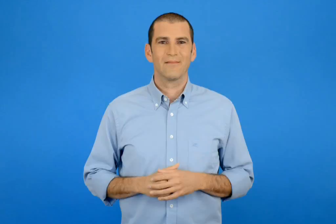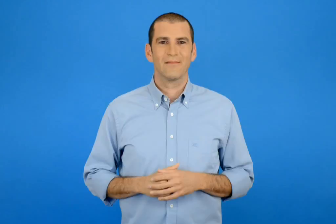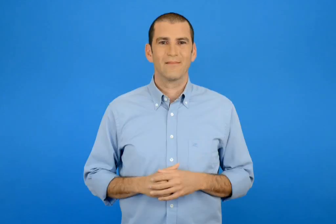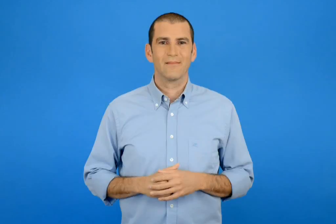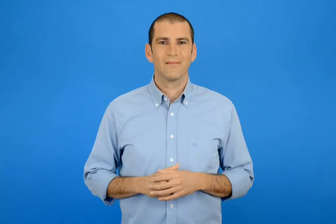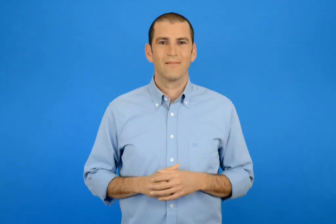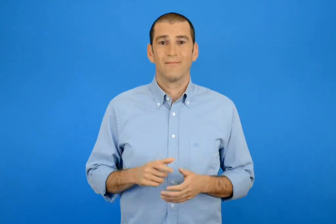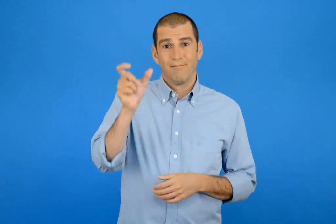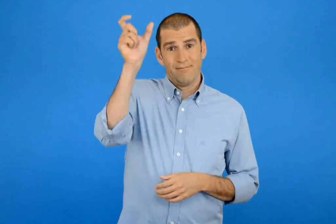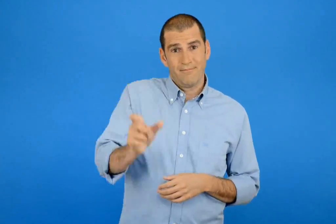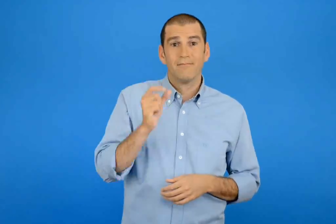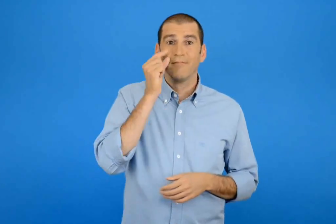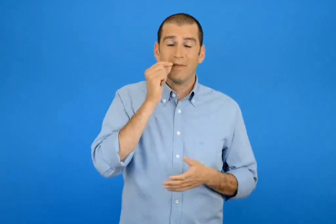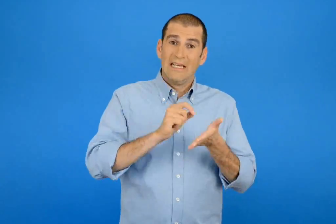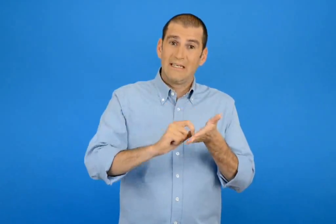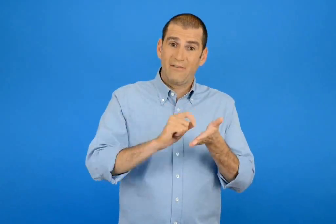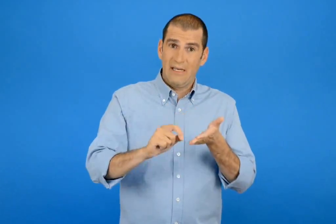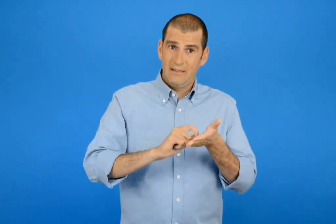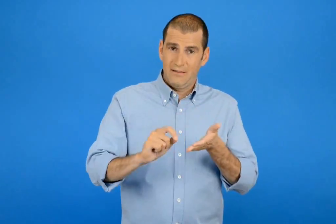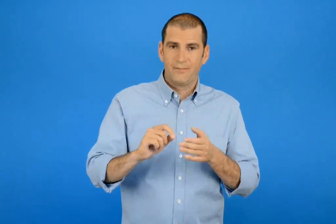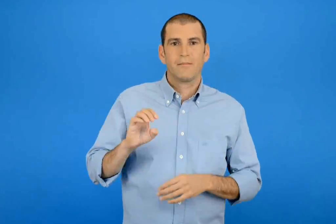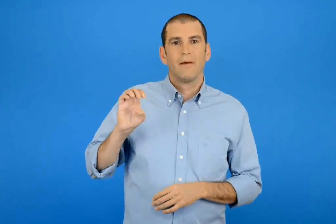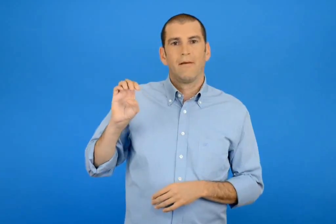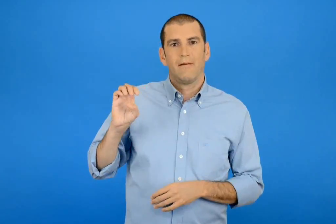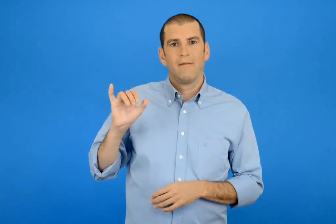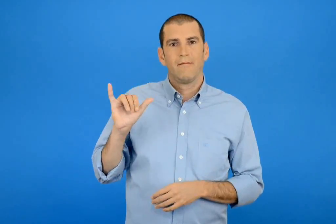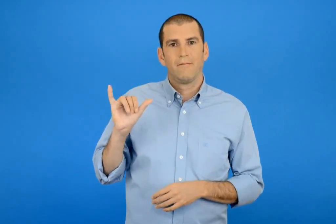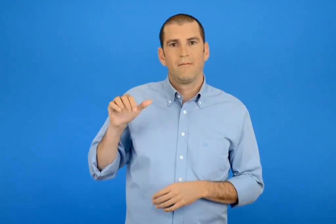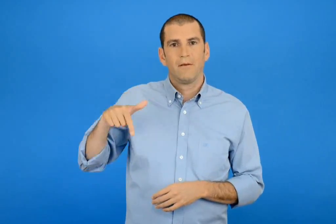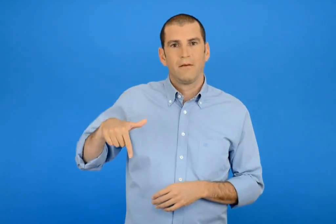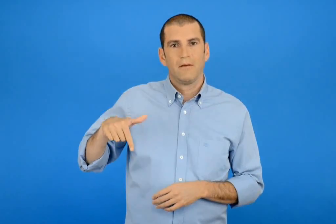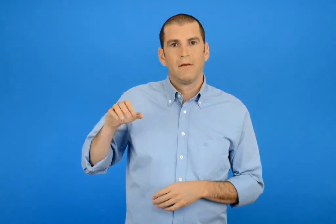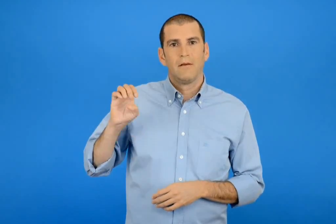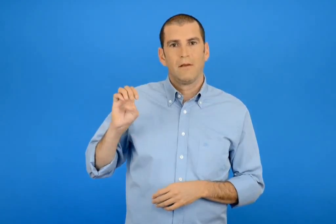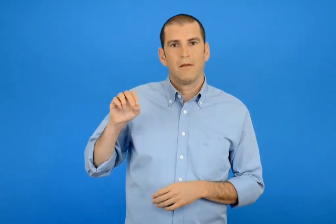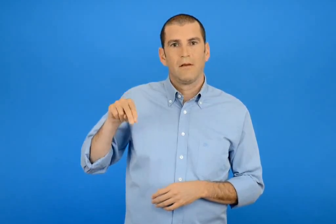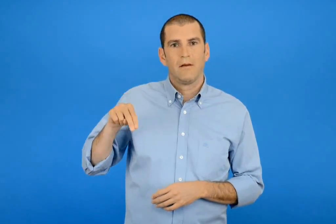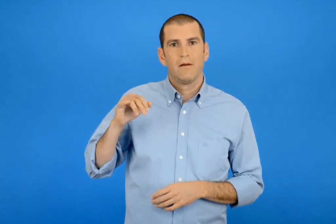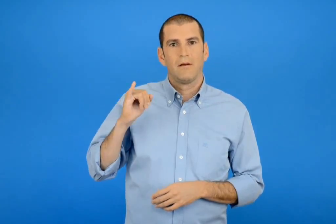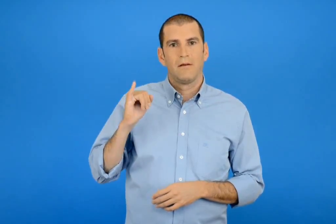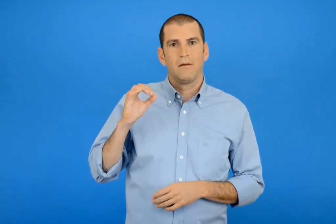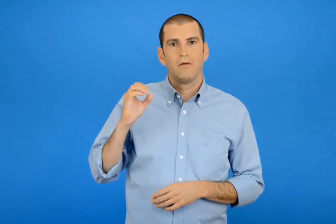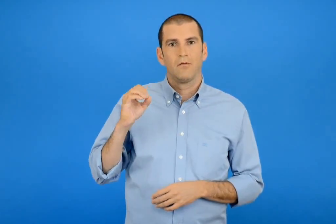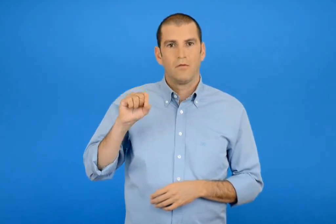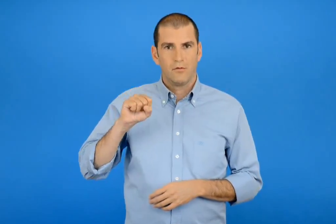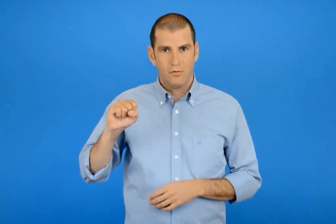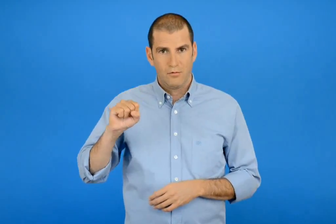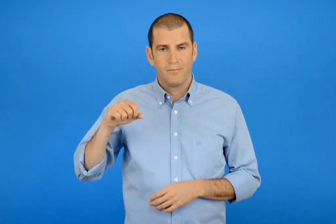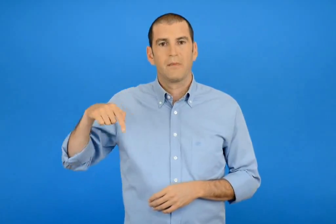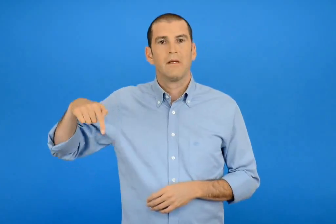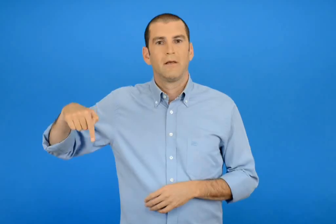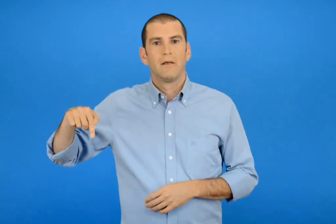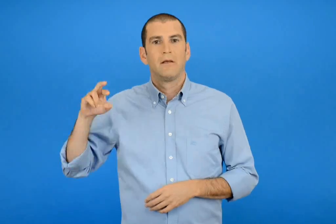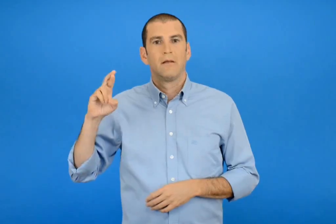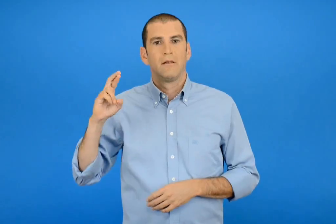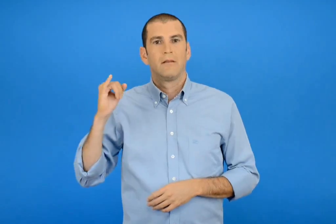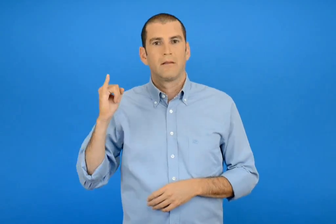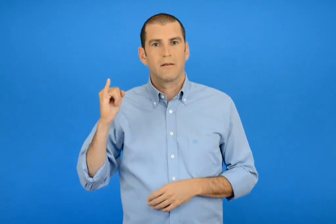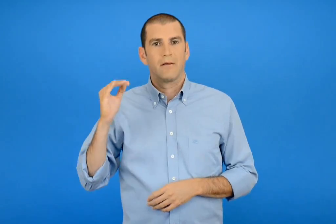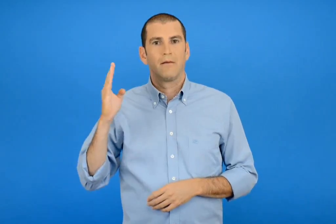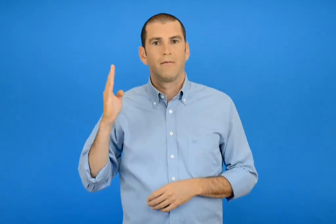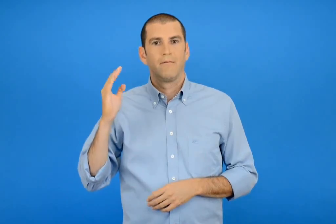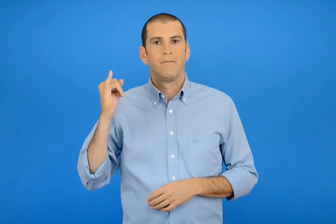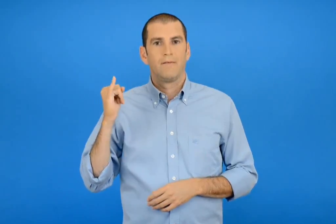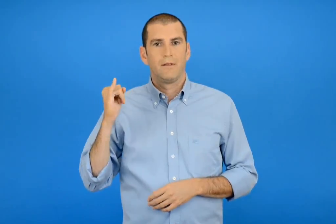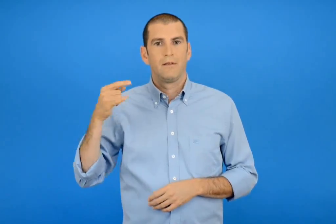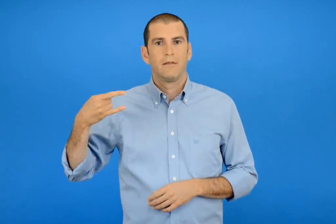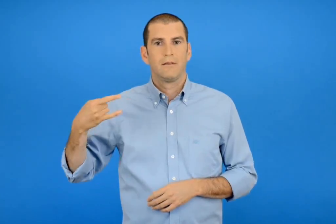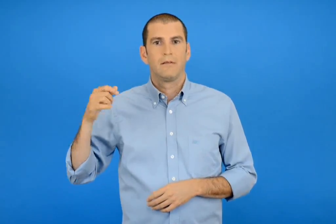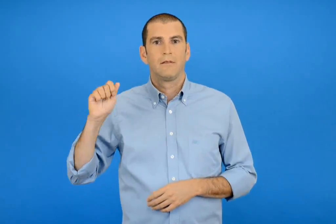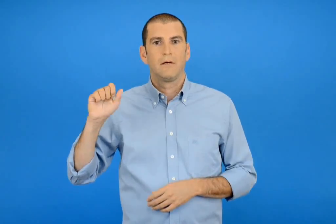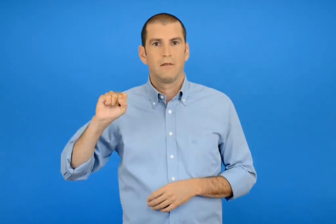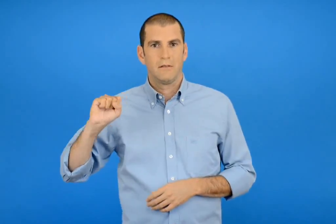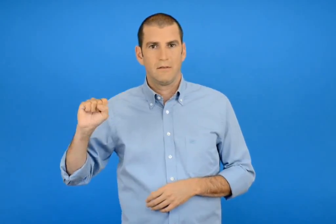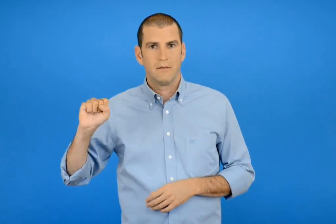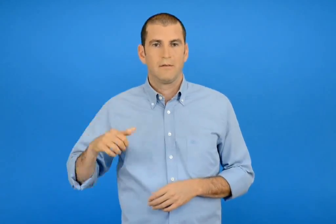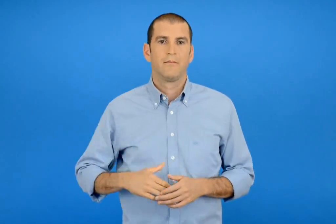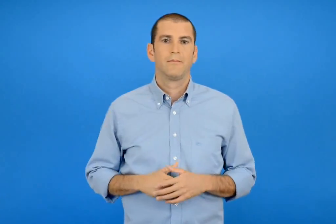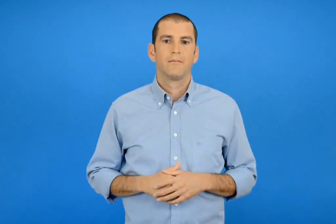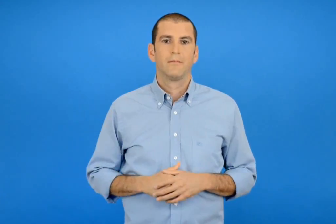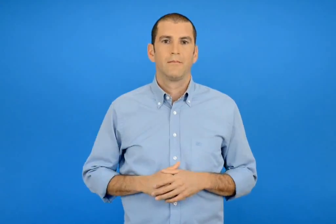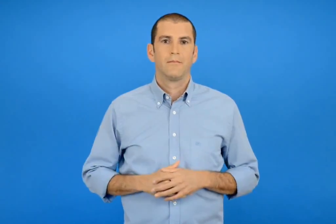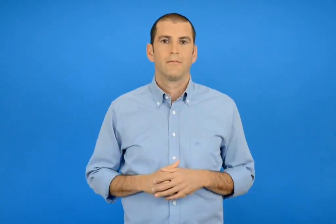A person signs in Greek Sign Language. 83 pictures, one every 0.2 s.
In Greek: συγγραφέας ευγένιος τριβιζάς
